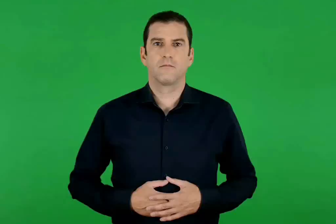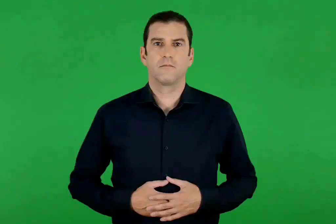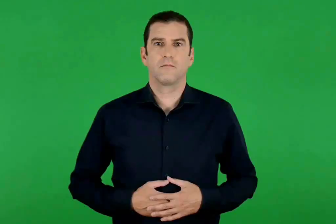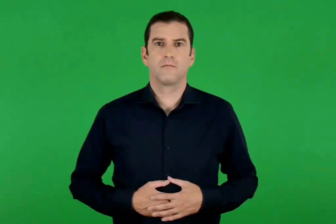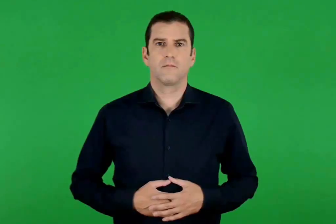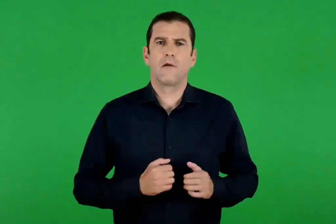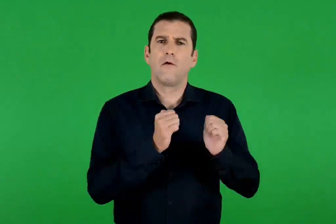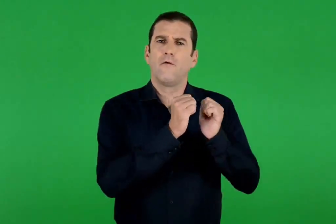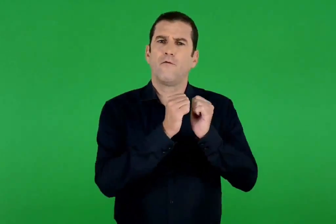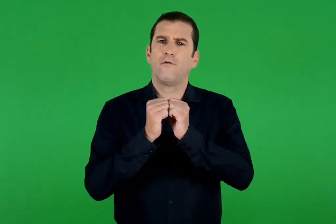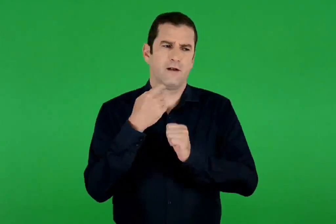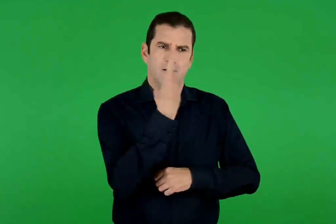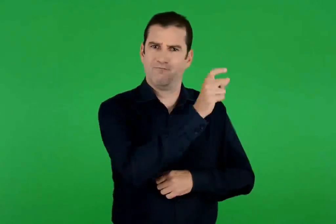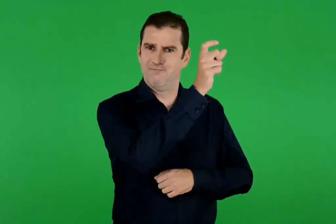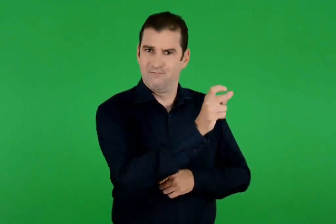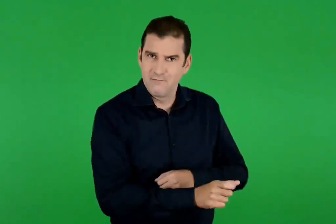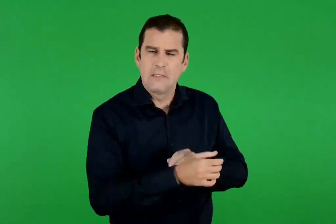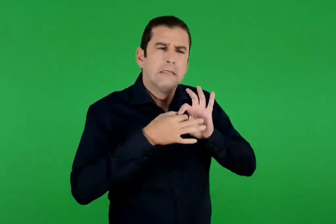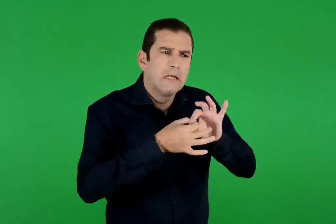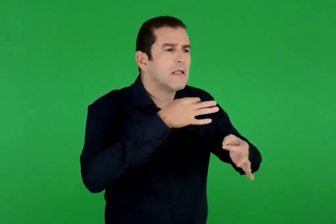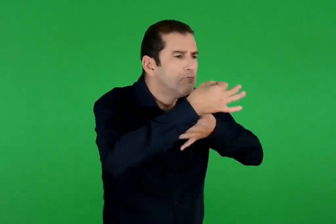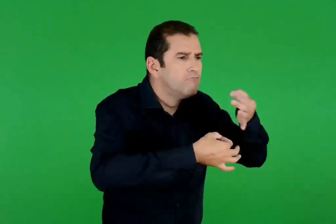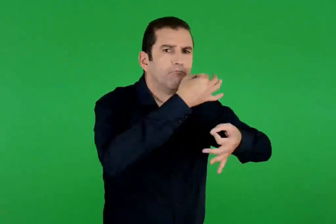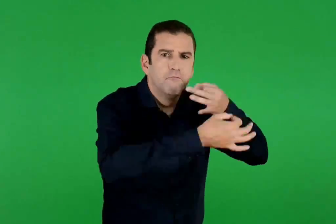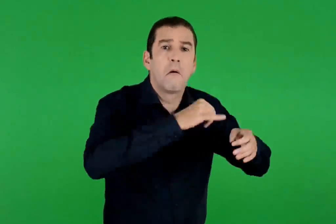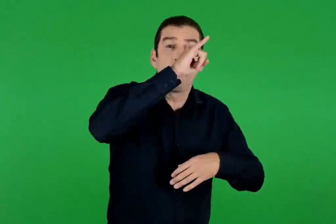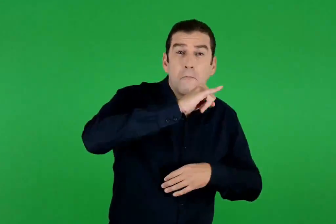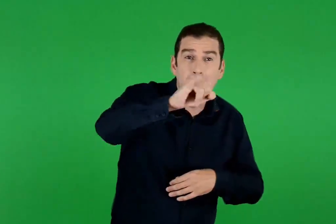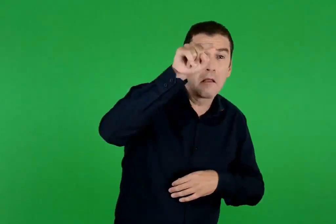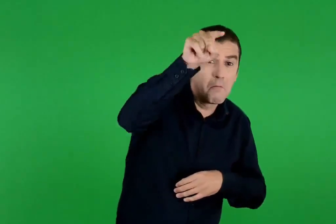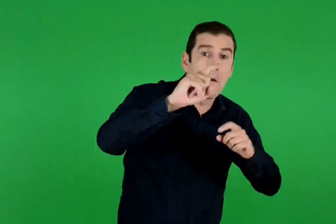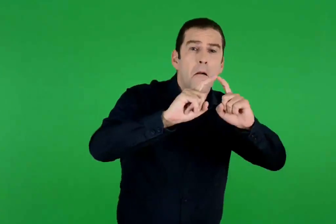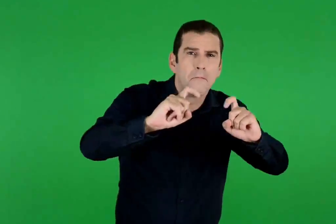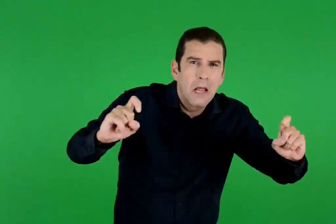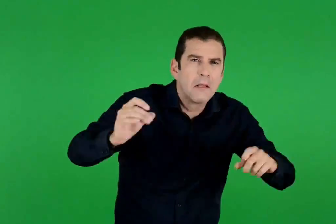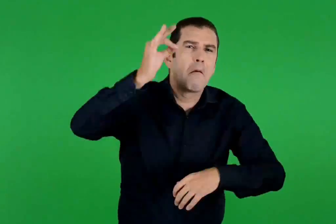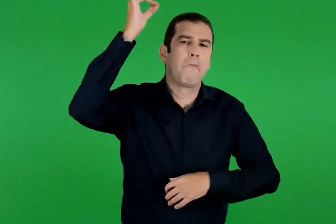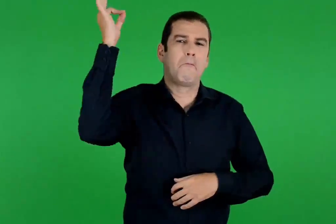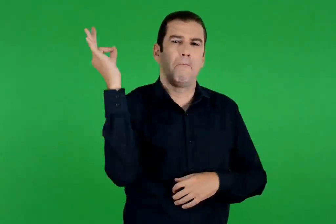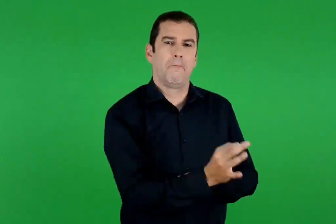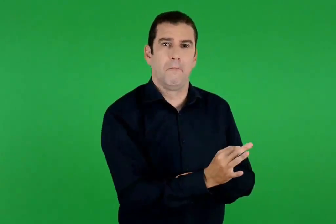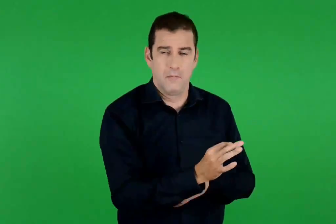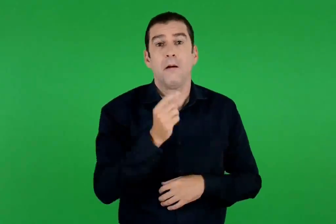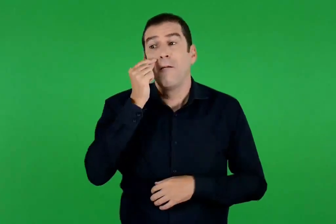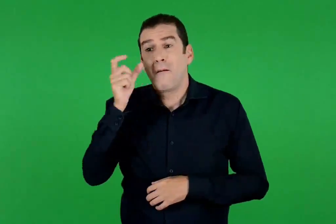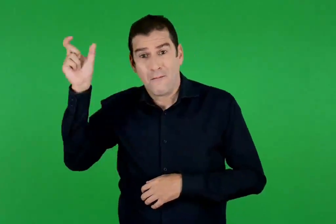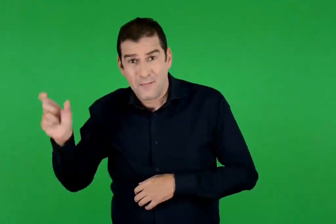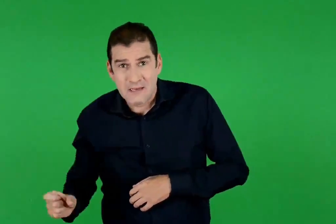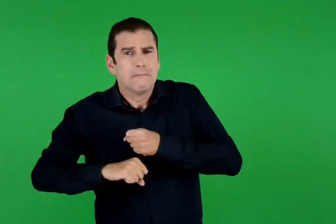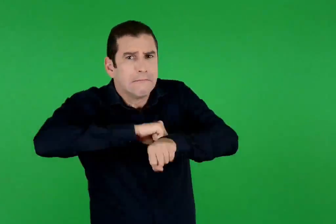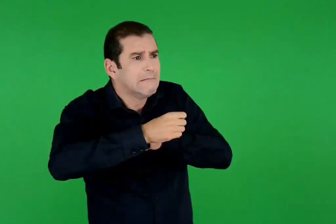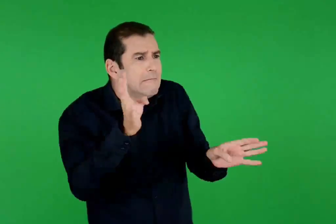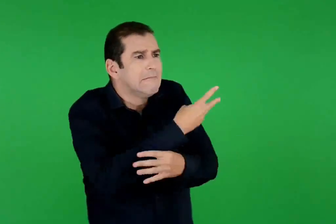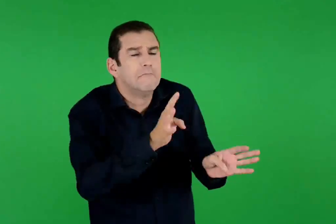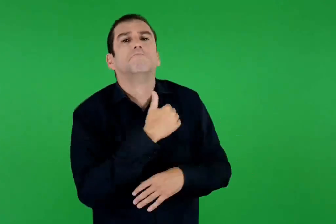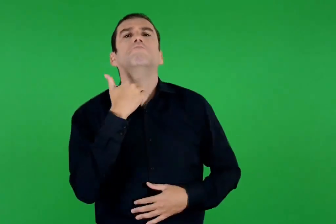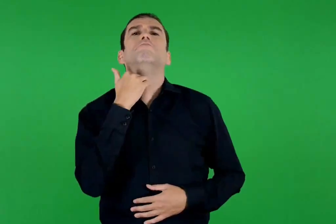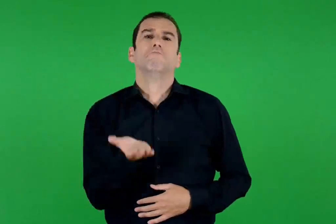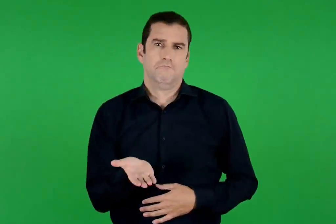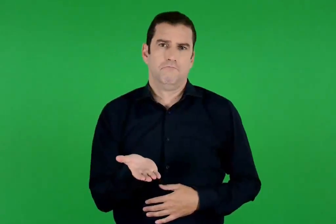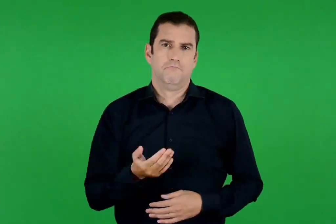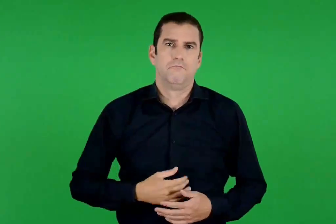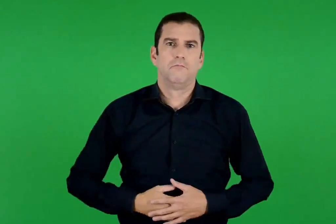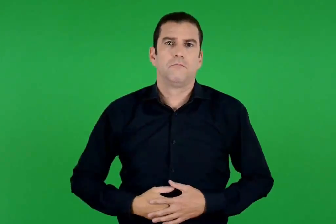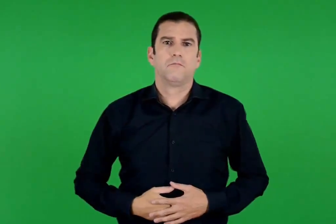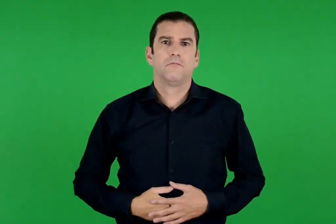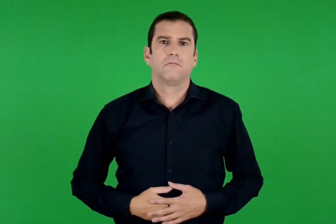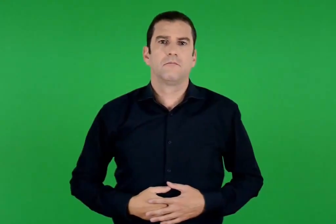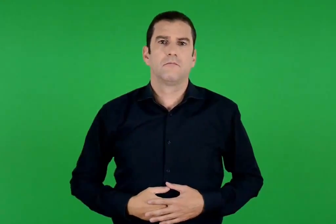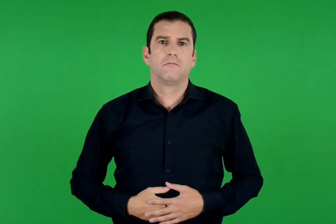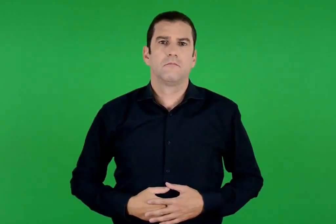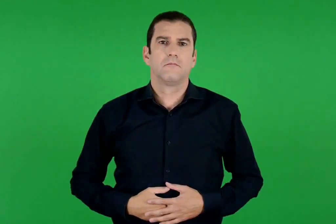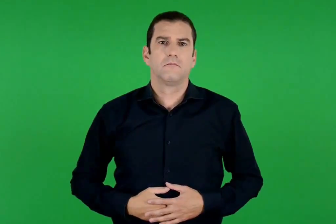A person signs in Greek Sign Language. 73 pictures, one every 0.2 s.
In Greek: οι φίλοι του μιλούσαν αδιάκοπα για τα εξαίσια πράγματα των μακρινών τόπων. αδύνατο στάθηκε να τον πείσει ο πατέρας
